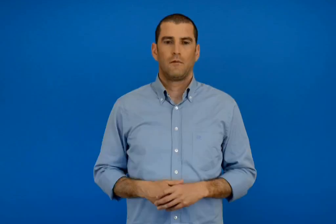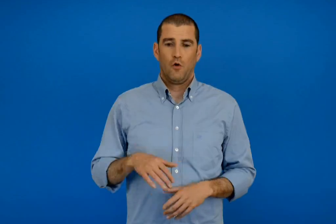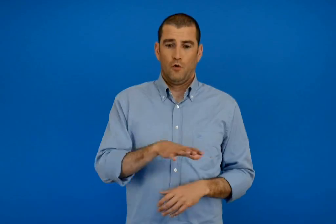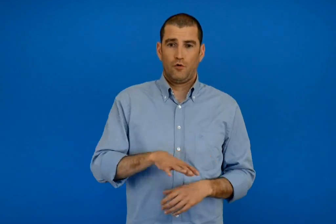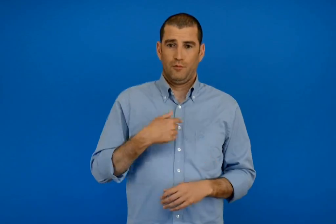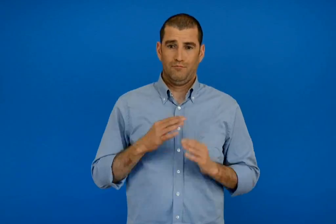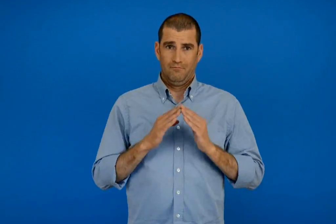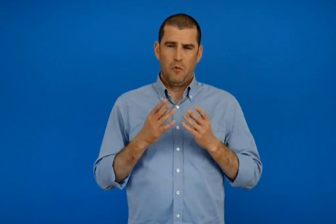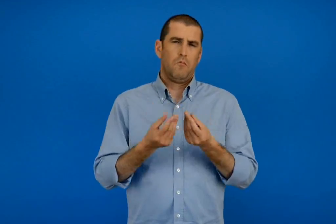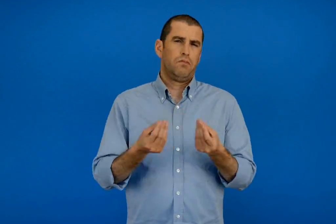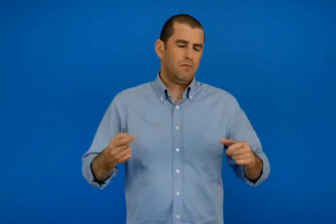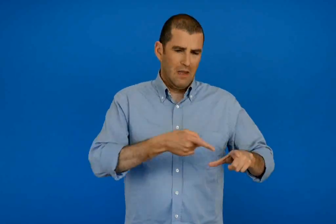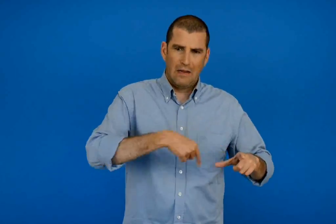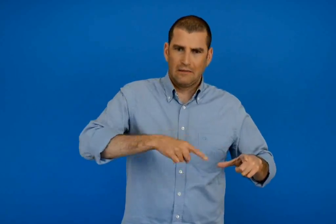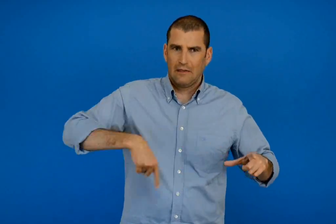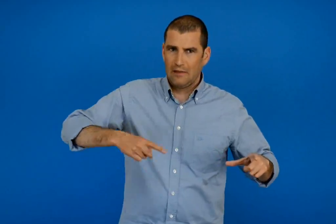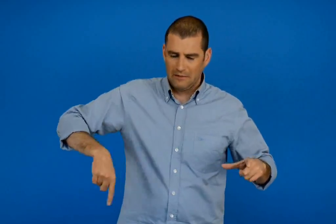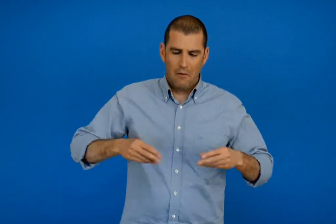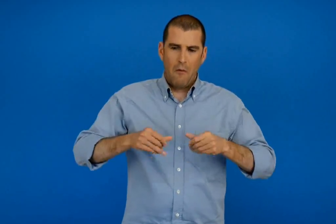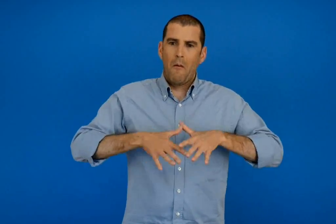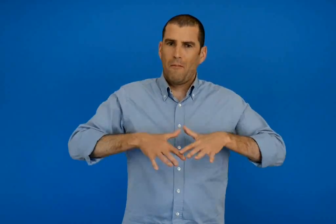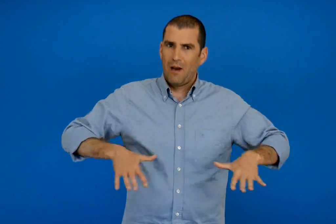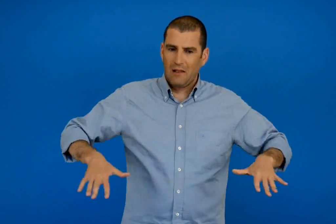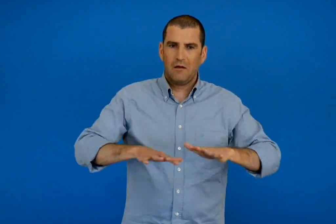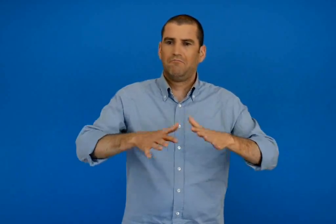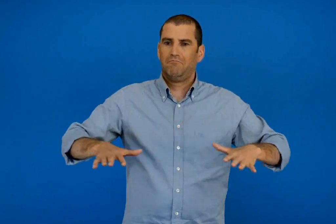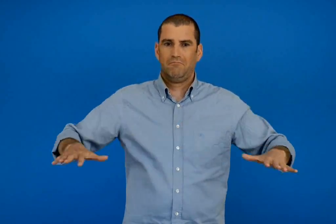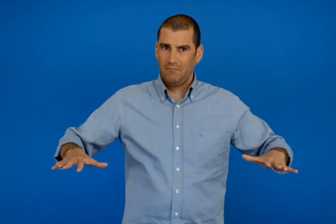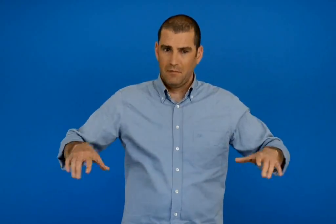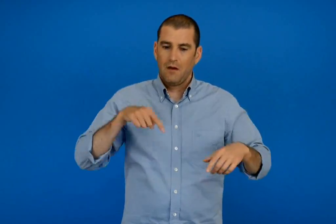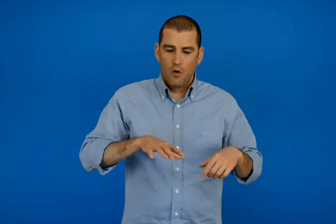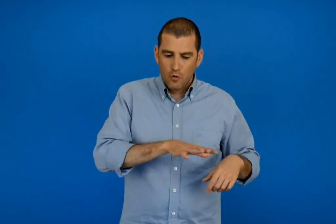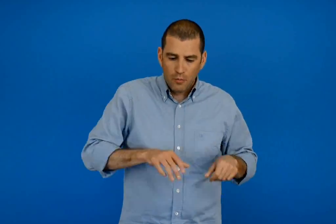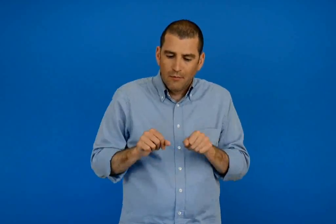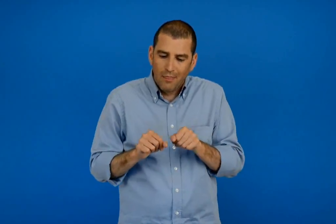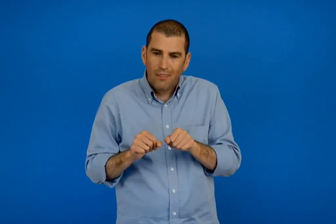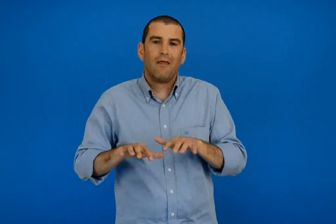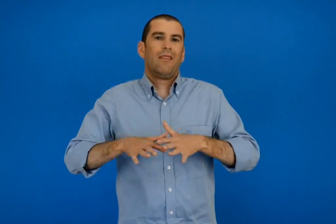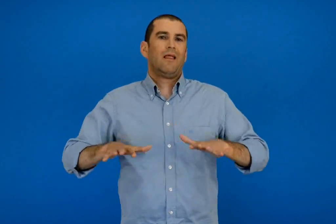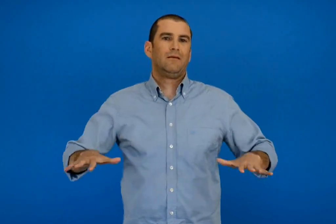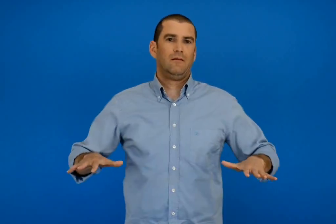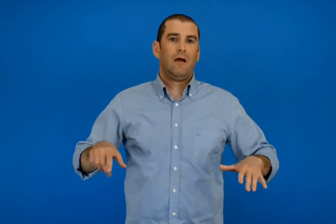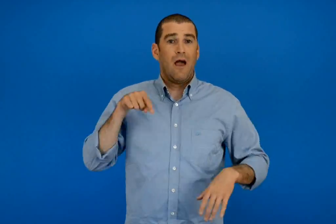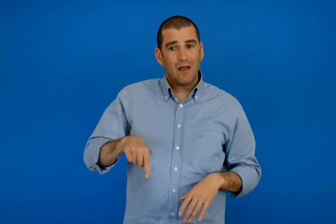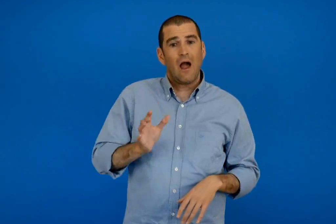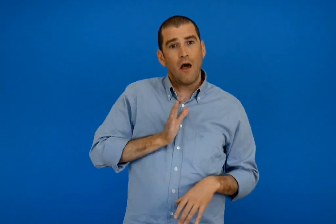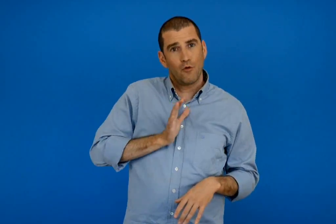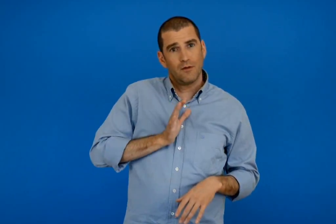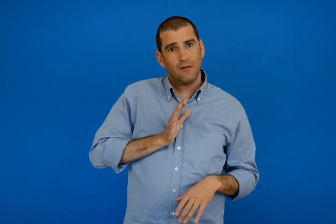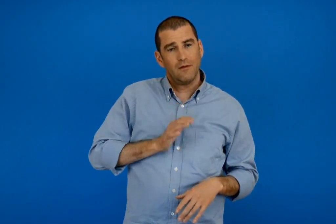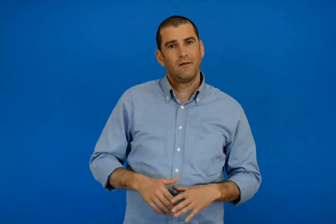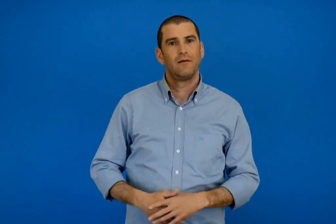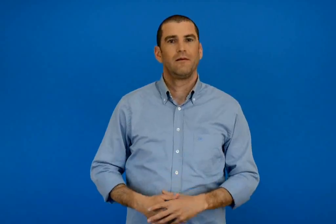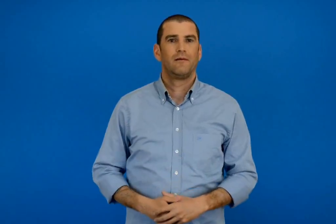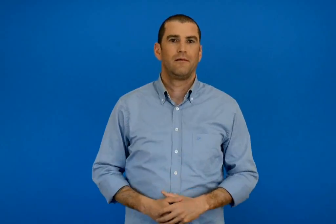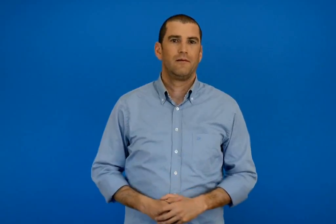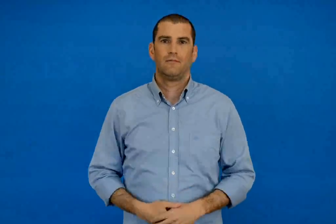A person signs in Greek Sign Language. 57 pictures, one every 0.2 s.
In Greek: ο τόπος µου έχει πολλές ακτές παράλιες και ακρογιαλιά είναι ένας παραθαλάσσιος τόπος εκεί οι άνθρωποι
